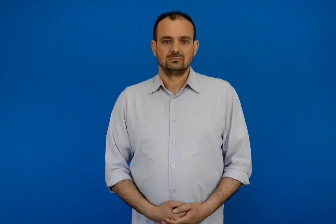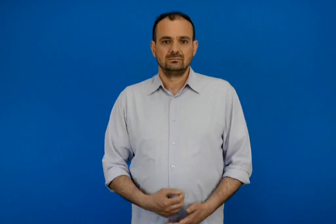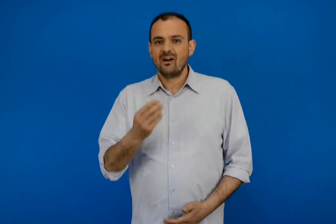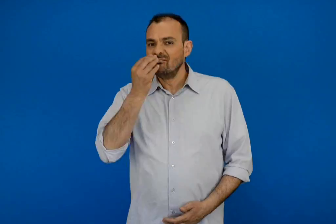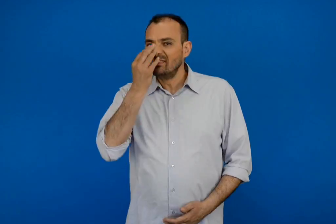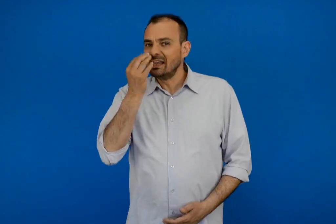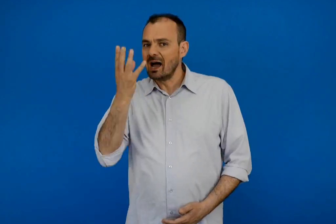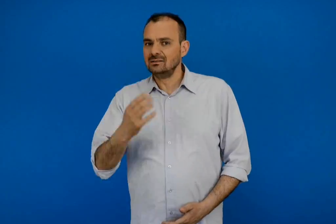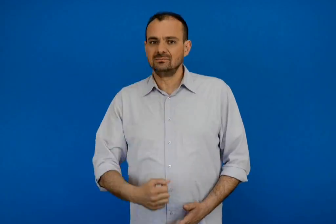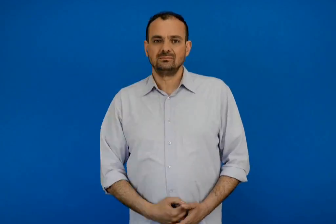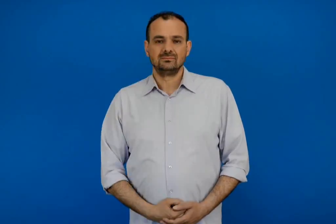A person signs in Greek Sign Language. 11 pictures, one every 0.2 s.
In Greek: φυτά
